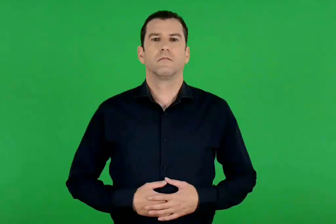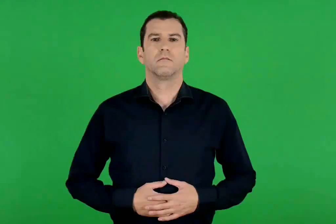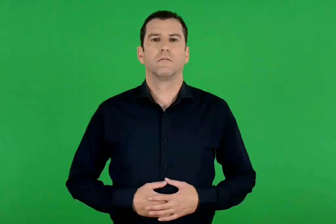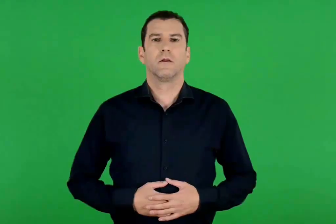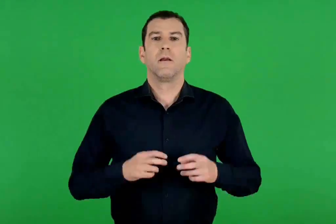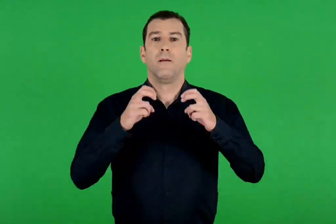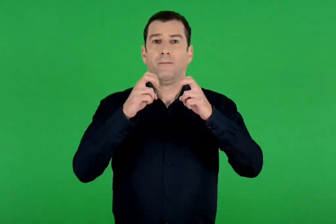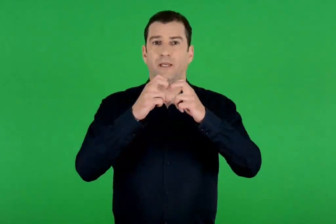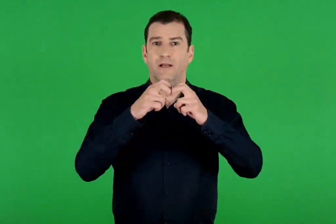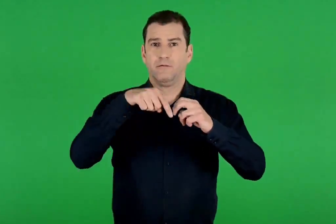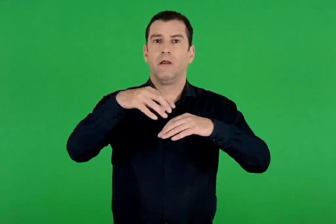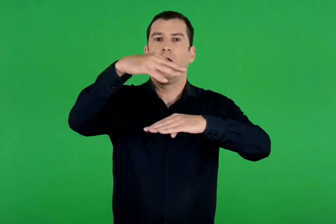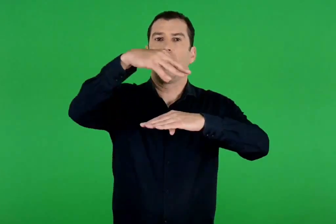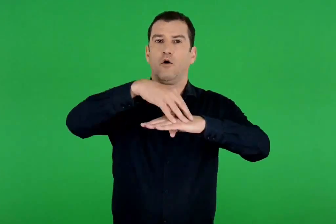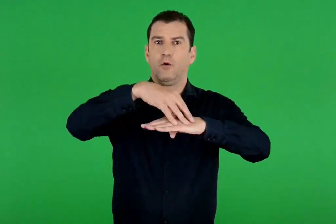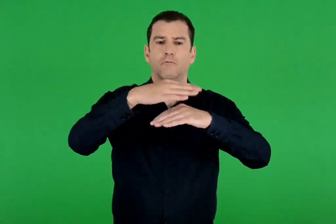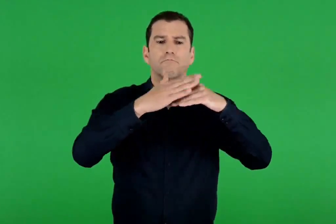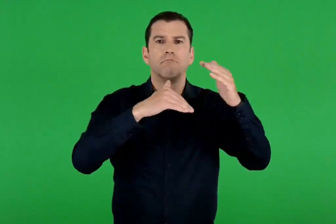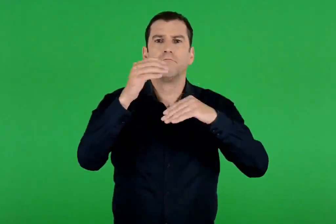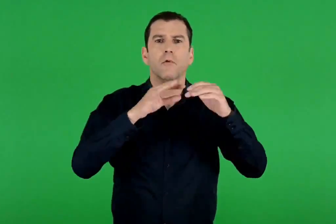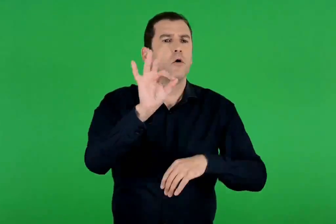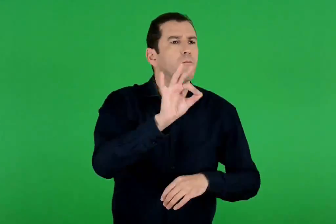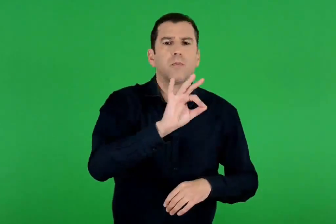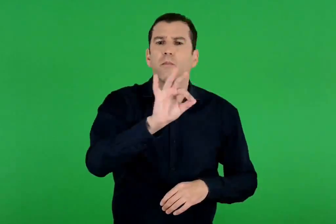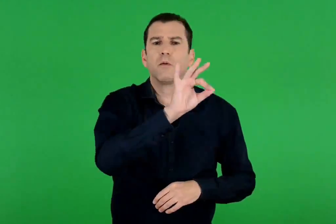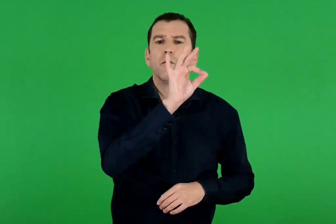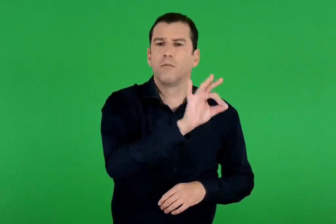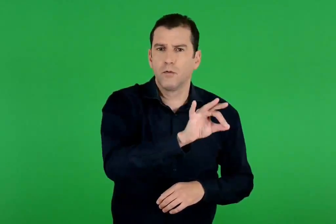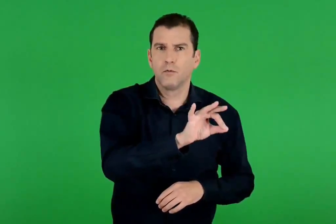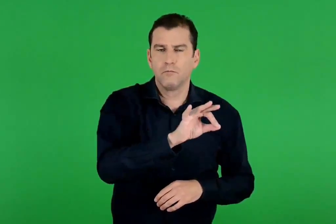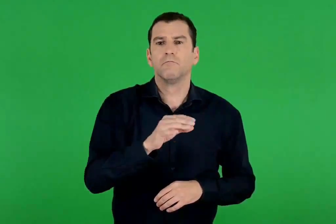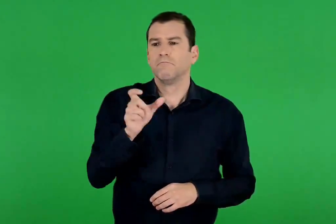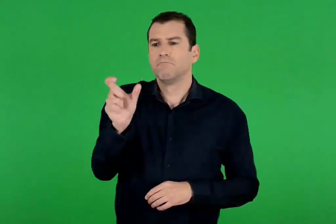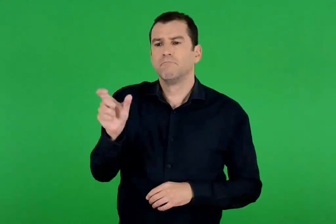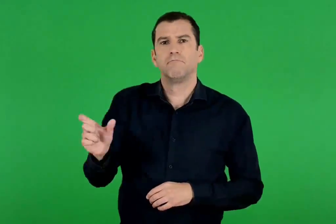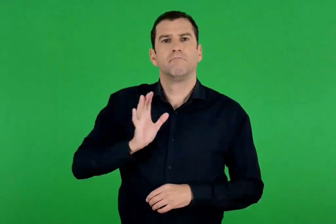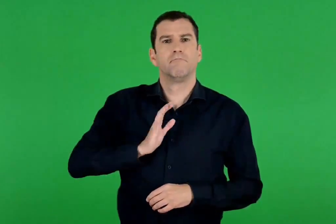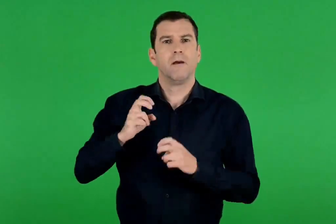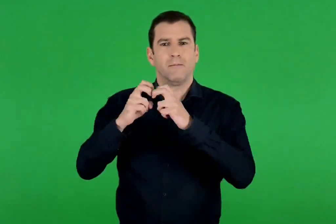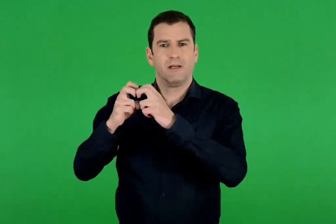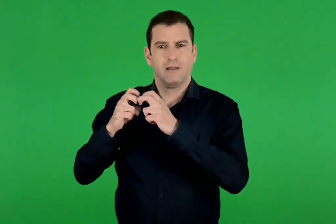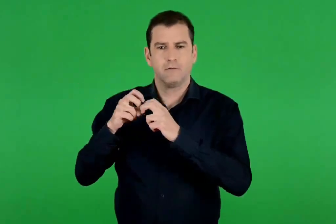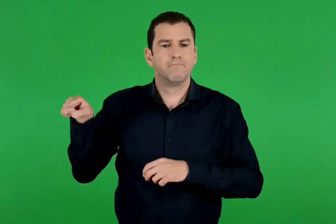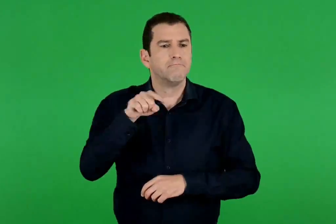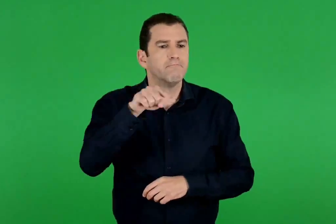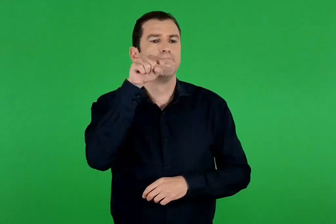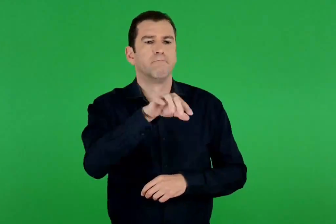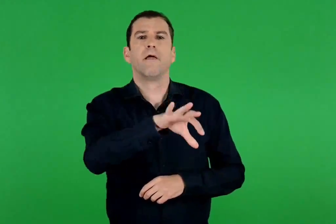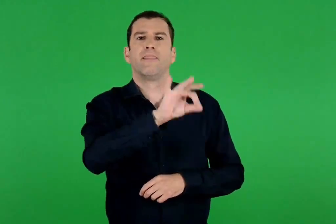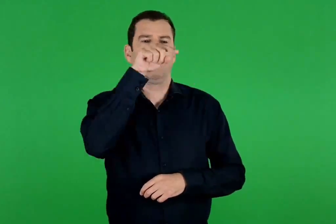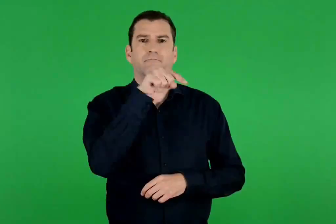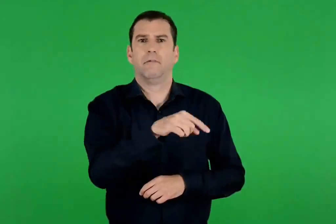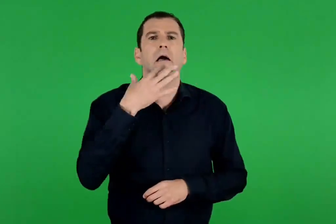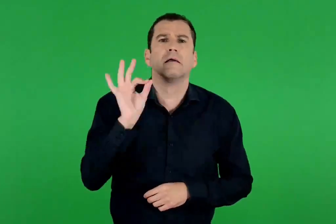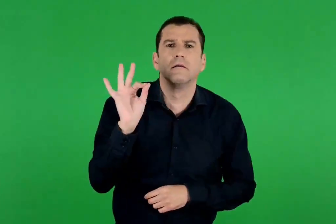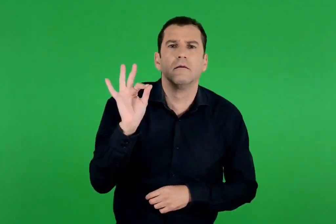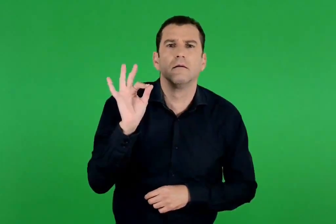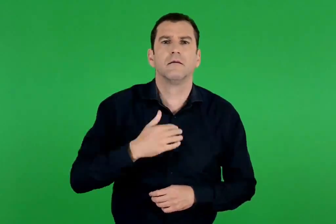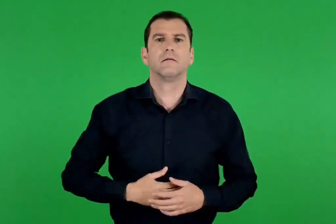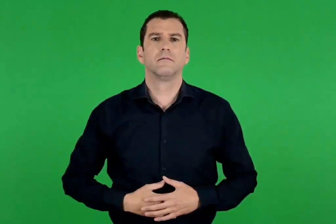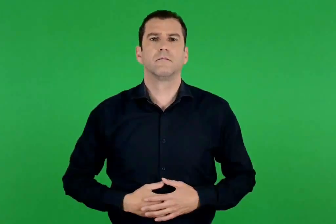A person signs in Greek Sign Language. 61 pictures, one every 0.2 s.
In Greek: σε ποια θέση χτίστηκε η ακρόπολη των μυκηνών ; γιατί οι μυκηναίοι διάλεξαν αυτή τη θέση ;
